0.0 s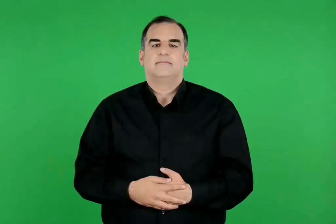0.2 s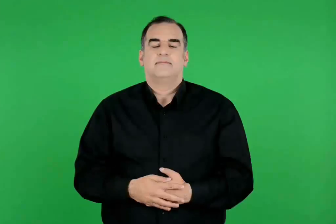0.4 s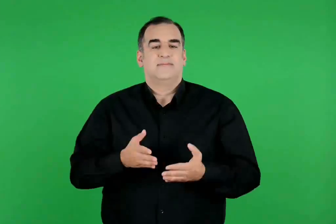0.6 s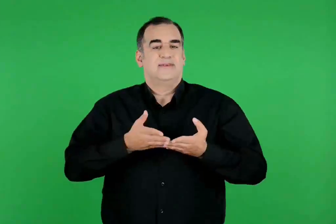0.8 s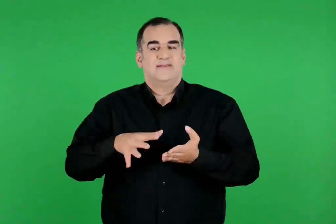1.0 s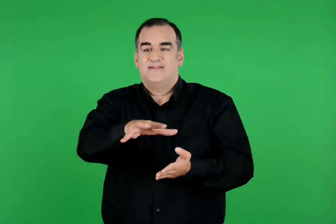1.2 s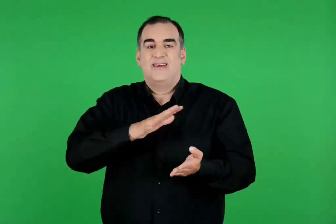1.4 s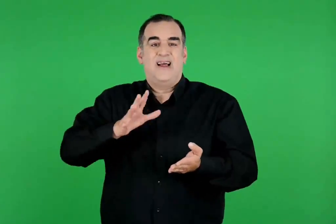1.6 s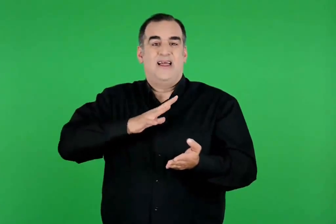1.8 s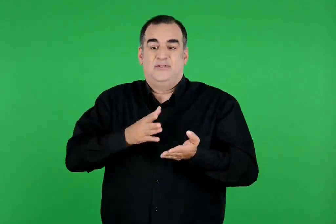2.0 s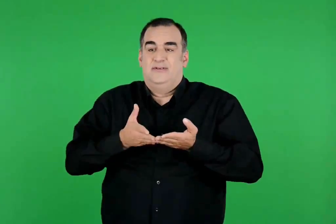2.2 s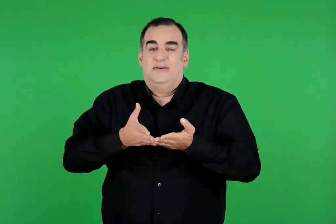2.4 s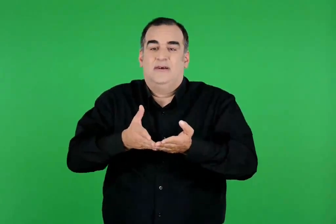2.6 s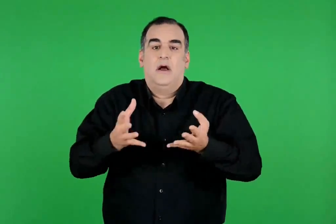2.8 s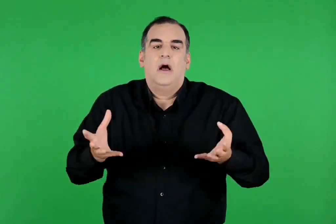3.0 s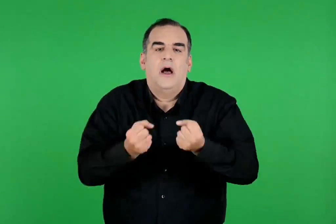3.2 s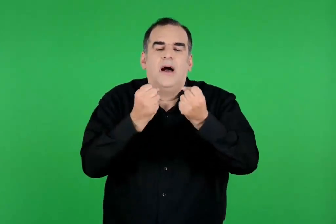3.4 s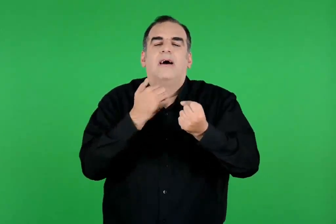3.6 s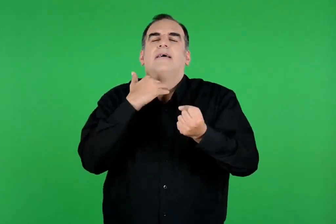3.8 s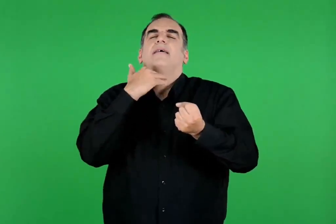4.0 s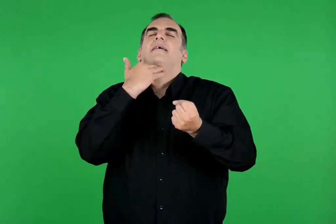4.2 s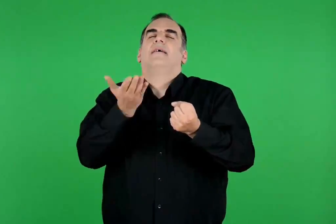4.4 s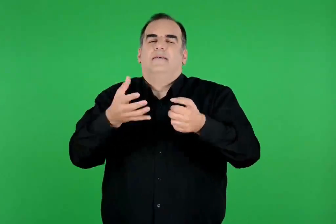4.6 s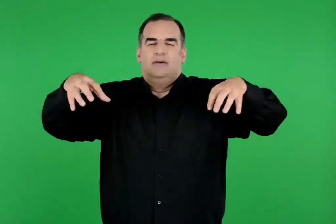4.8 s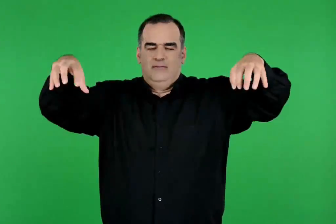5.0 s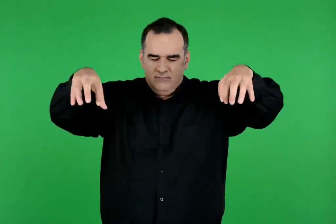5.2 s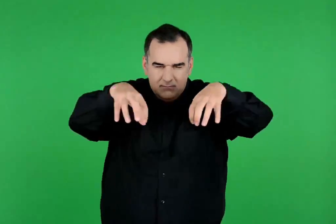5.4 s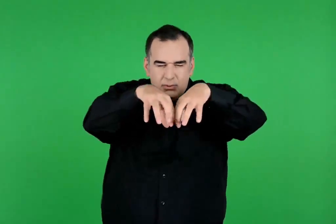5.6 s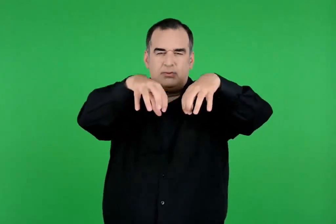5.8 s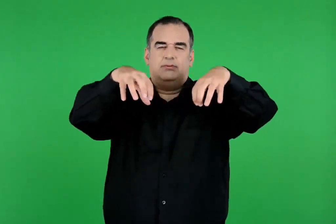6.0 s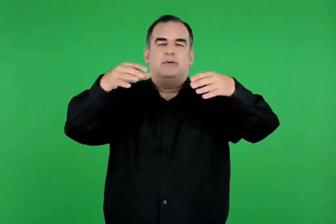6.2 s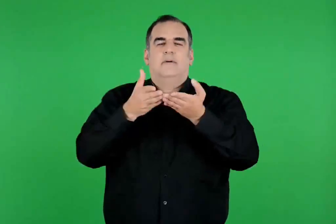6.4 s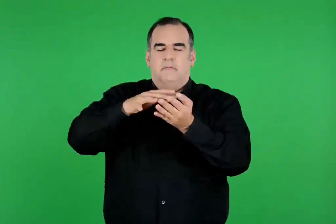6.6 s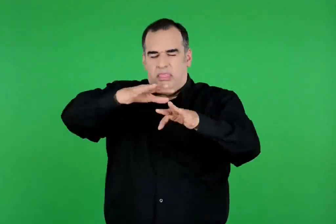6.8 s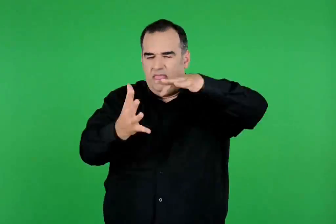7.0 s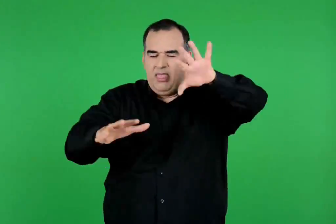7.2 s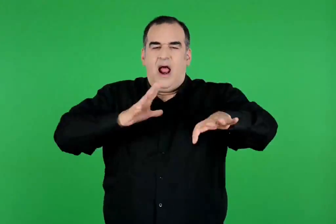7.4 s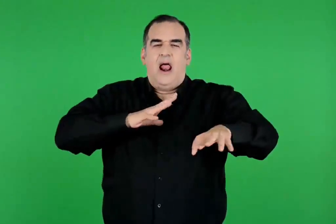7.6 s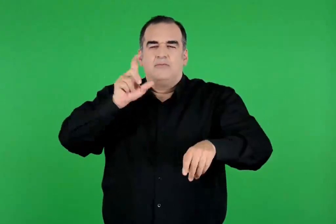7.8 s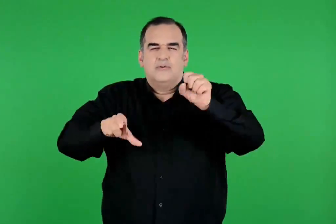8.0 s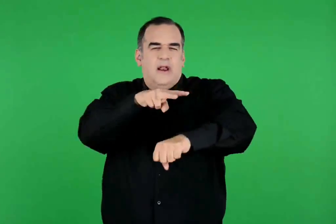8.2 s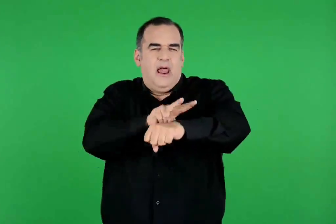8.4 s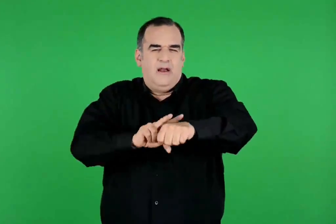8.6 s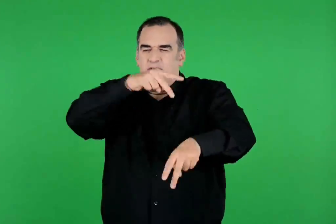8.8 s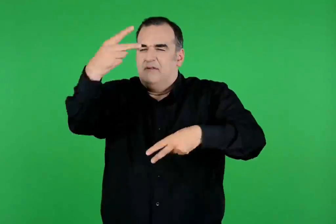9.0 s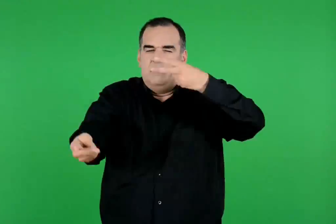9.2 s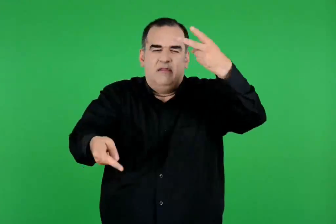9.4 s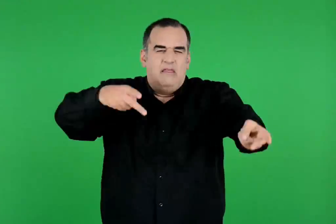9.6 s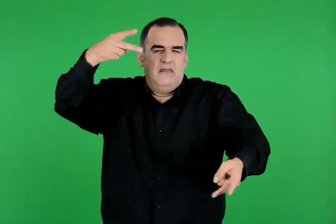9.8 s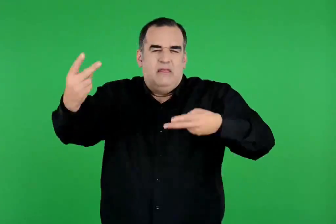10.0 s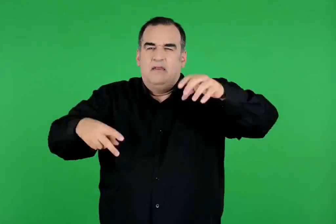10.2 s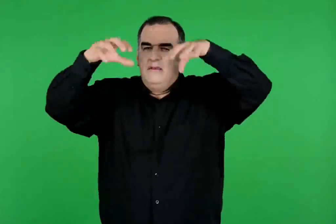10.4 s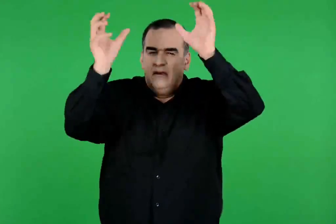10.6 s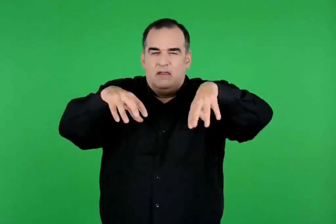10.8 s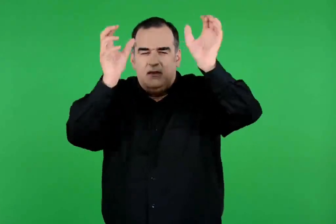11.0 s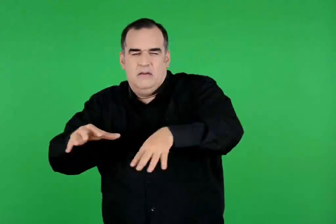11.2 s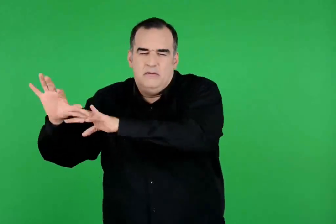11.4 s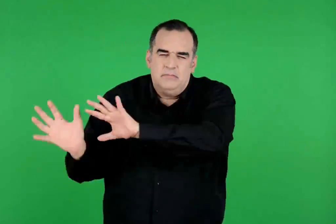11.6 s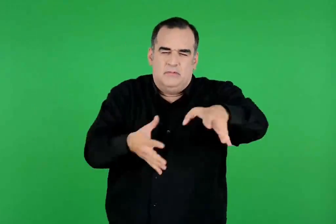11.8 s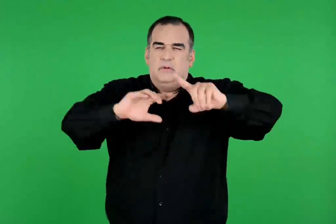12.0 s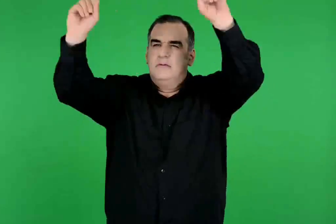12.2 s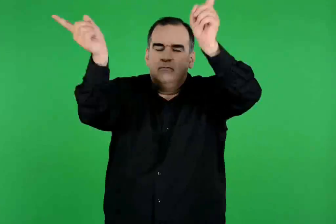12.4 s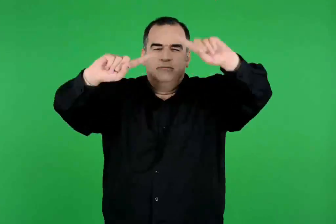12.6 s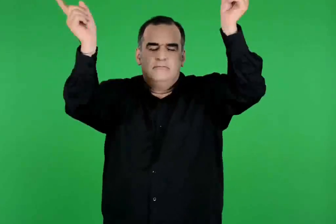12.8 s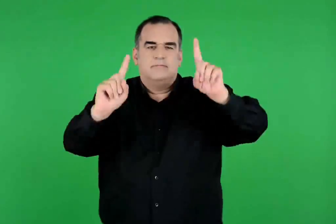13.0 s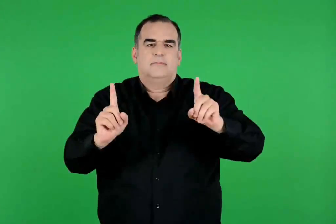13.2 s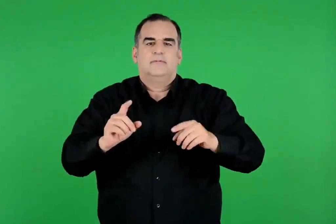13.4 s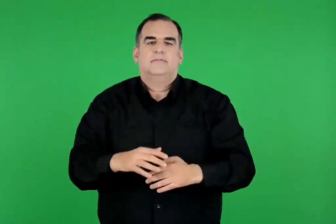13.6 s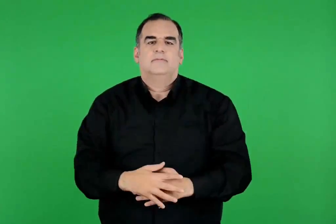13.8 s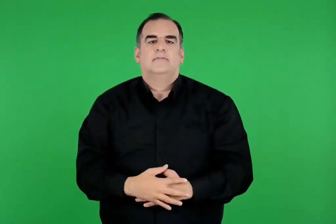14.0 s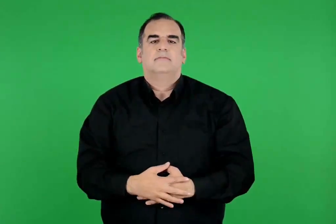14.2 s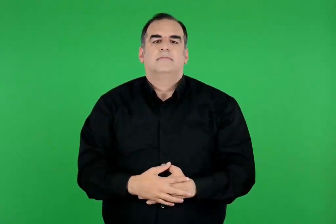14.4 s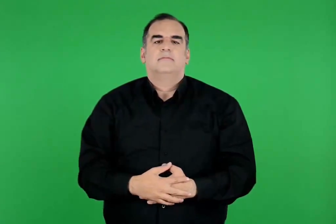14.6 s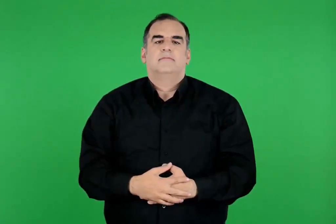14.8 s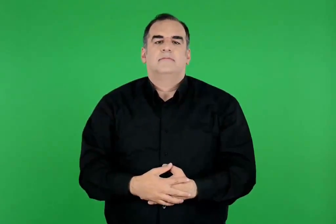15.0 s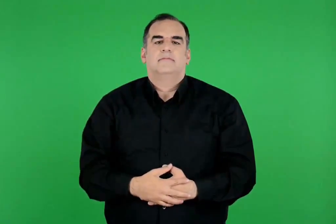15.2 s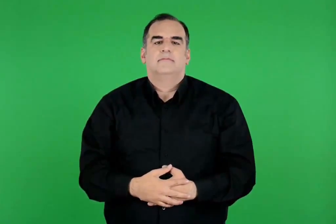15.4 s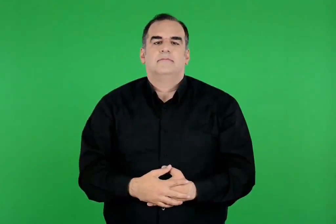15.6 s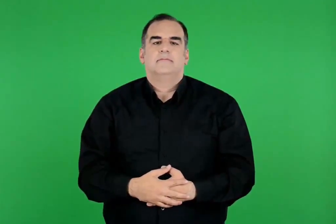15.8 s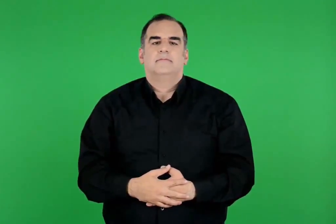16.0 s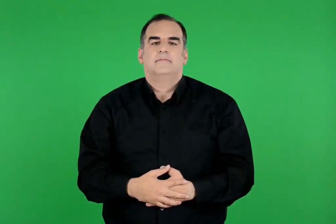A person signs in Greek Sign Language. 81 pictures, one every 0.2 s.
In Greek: θνητών καράβι εκεί ποτέ δε γλίτωσε όποιο πήγε , μόνο σύψυχα , ναυτών κορμιά και καραβοσανίδια , τα παίρνουν τα άγρια κύματα κι οι κεραυνοί κι οι μπόρες
